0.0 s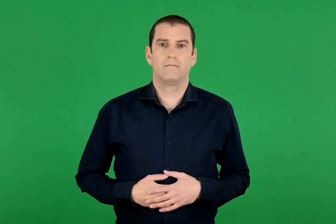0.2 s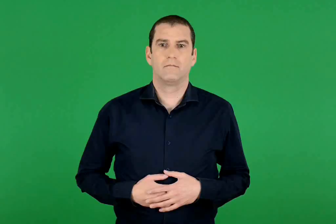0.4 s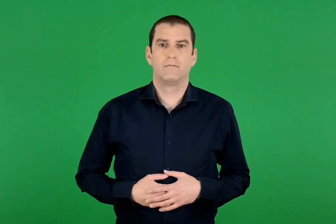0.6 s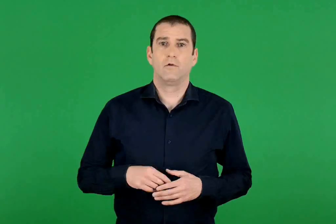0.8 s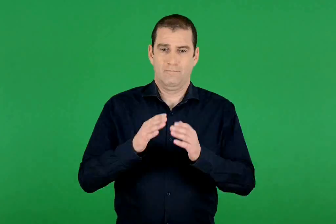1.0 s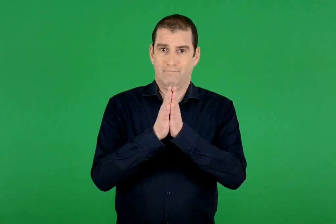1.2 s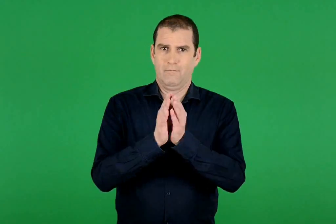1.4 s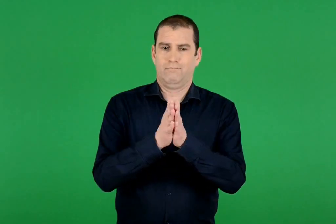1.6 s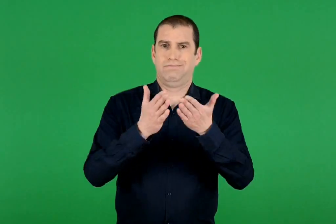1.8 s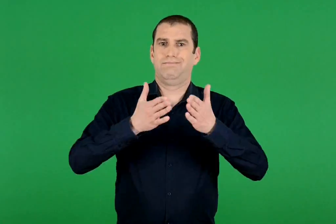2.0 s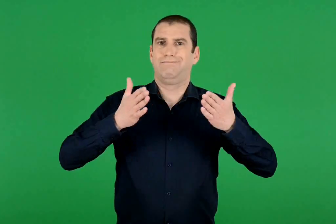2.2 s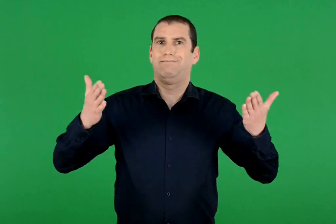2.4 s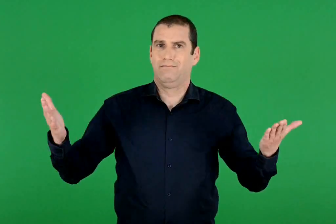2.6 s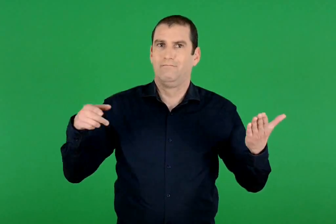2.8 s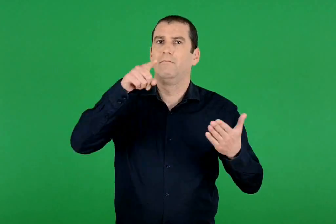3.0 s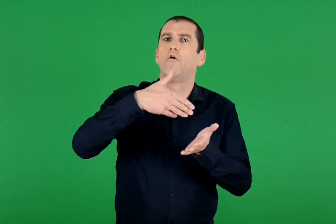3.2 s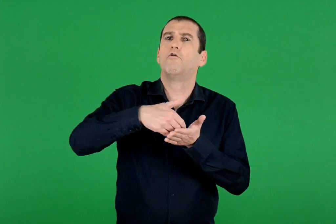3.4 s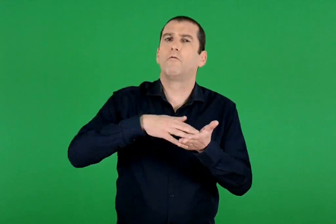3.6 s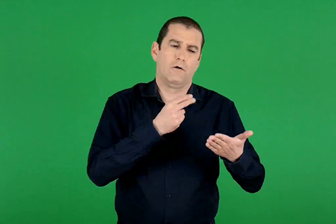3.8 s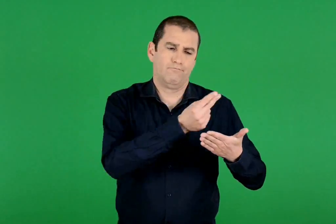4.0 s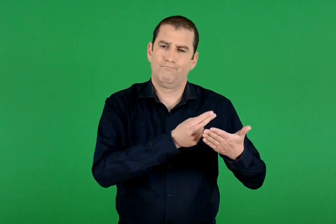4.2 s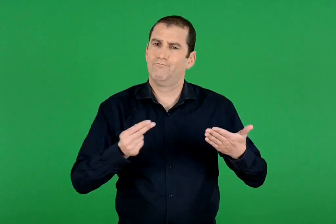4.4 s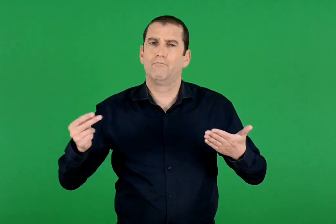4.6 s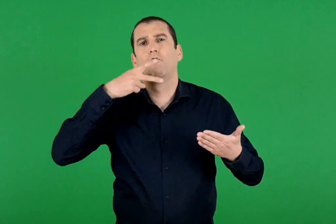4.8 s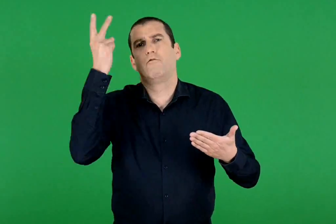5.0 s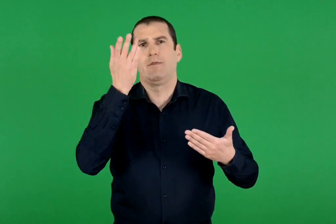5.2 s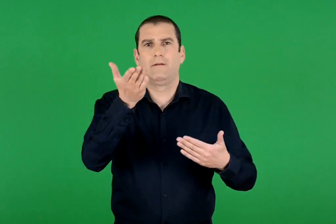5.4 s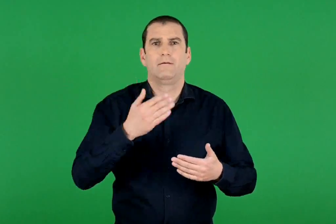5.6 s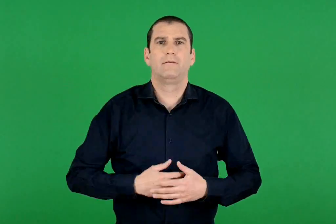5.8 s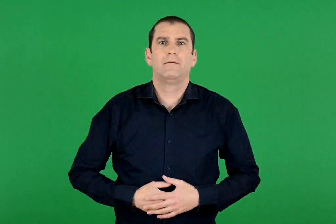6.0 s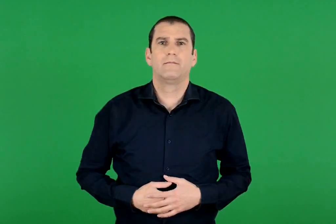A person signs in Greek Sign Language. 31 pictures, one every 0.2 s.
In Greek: άνοιξε τη γιρλάντα σου και χρωμάτισέ την όπως θέλεις
